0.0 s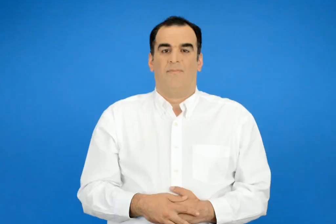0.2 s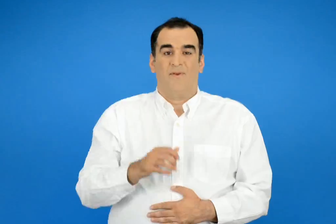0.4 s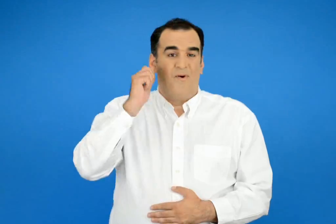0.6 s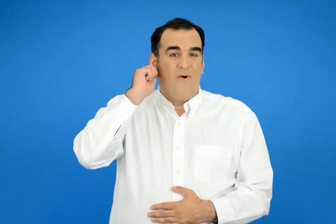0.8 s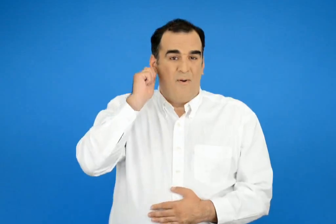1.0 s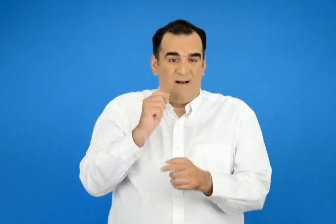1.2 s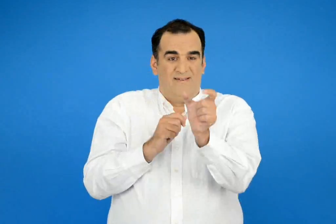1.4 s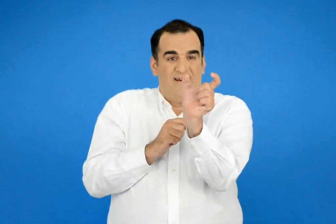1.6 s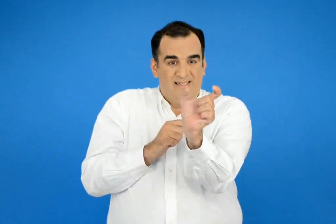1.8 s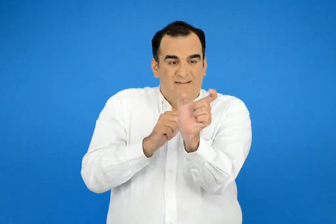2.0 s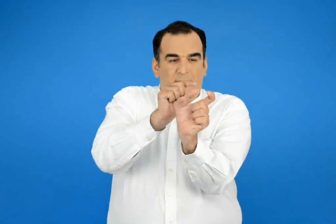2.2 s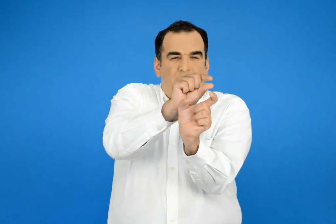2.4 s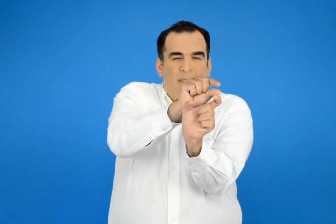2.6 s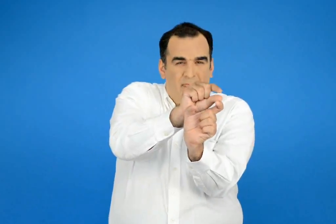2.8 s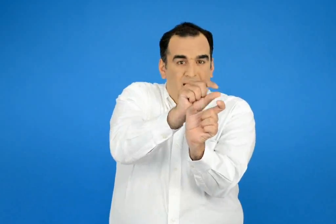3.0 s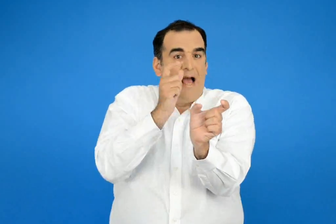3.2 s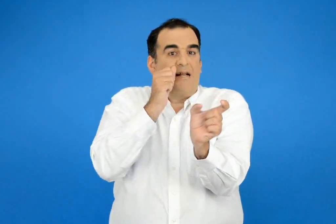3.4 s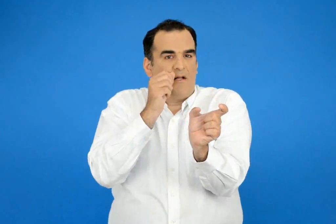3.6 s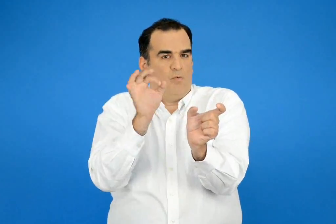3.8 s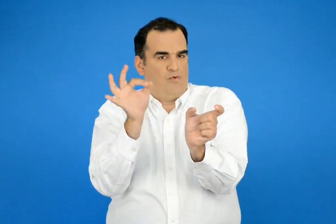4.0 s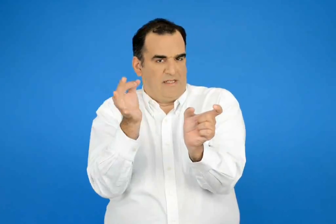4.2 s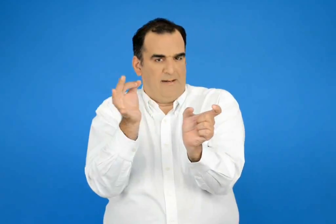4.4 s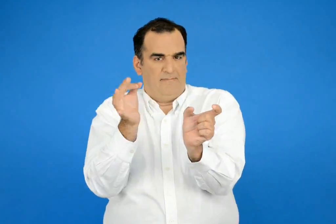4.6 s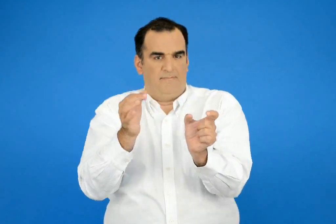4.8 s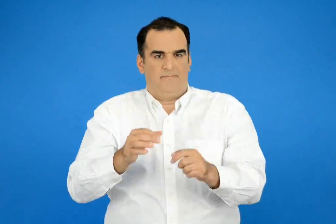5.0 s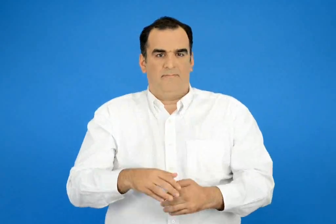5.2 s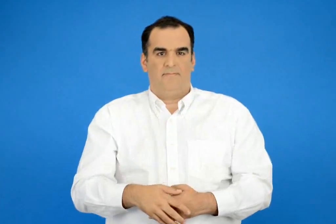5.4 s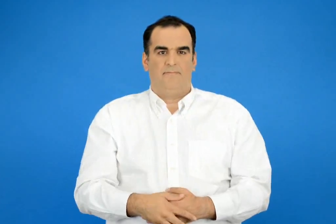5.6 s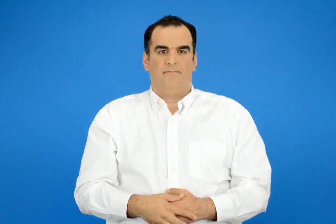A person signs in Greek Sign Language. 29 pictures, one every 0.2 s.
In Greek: κοινά αρσενικά ουσιαστικά
